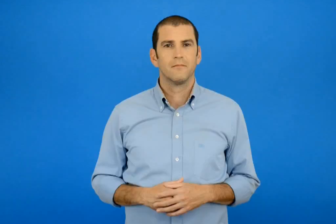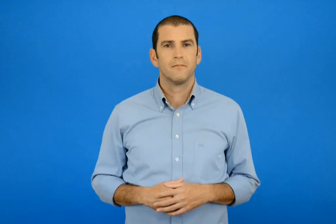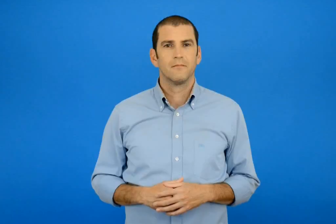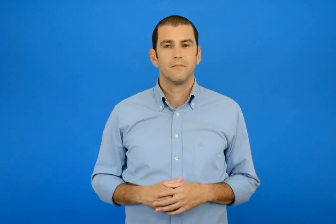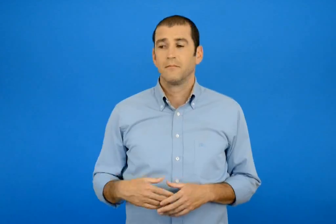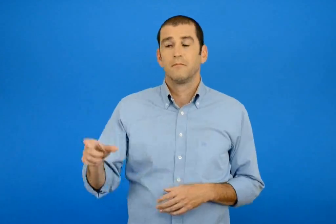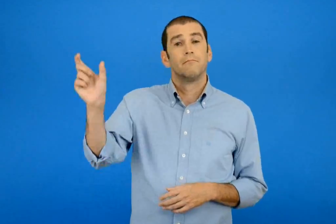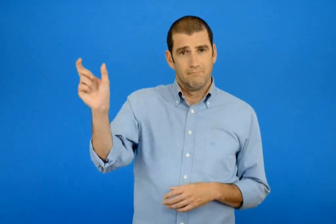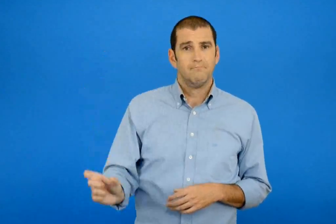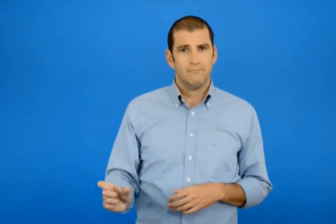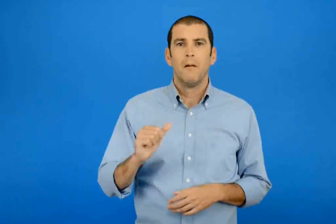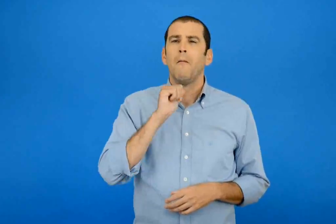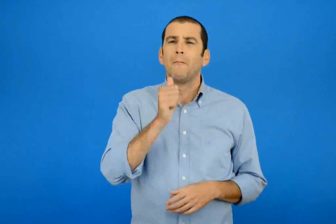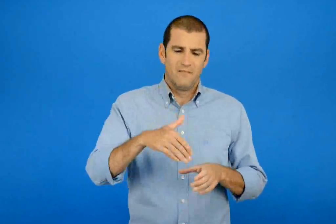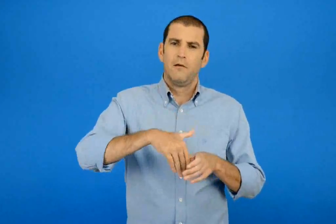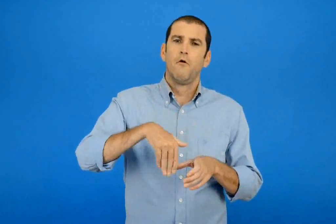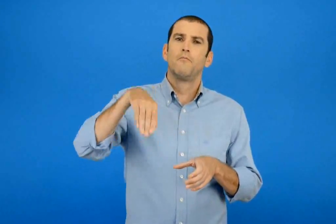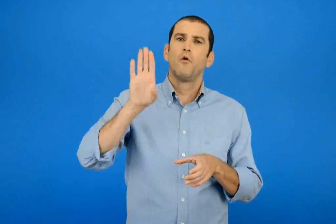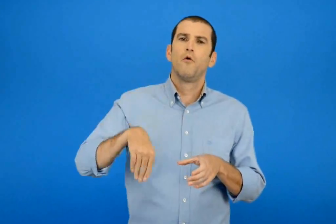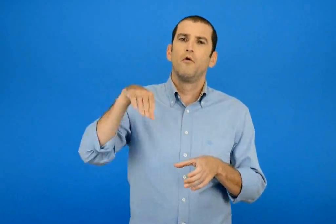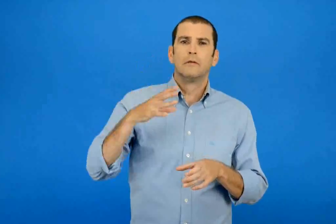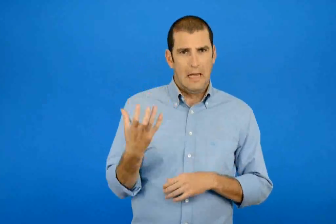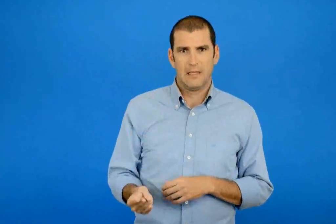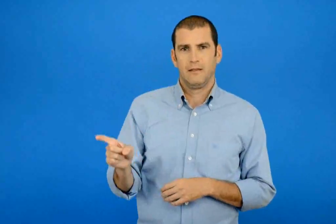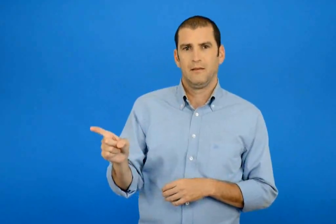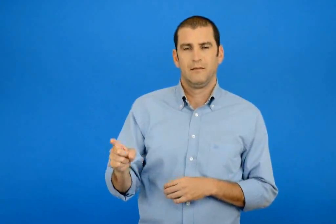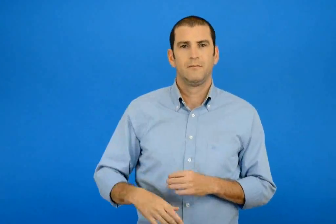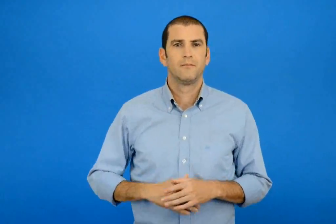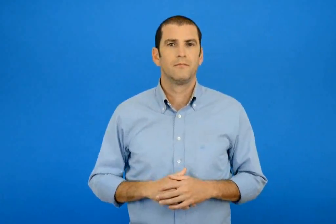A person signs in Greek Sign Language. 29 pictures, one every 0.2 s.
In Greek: έχει μαύρες μπογιές
